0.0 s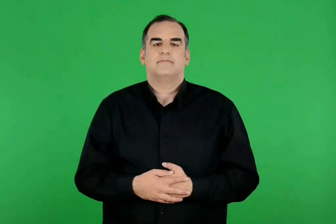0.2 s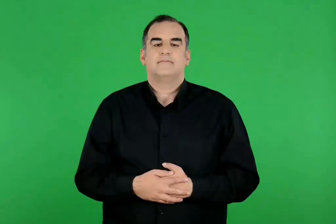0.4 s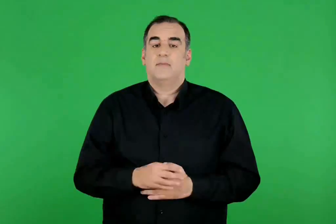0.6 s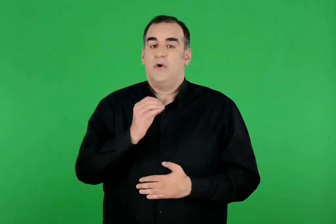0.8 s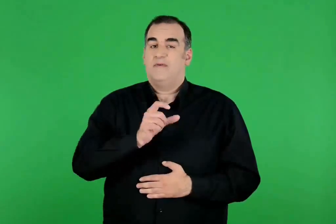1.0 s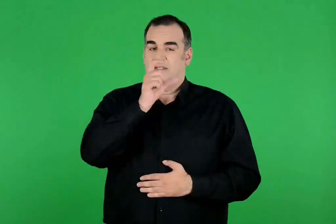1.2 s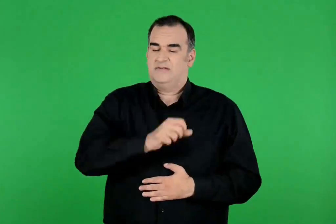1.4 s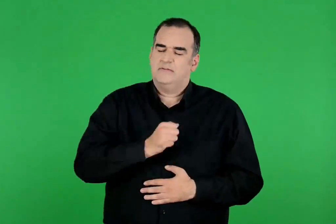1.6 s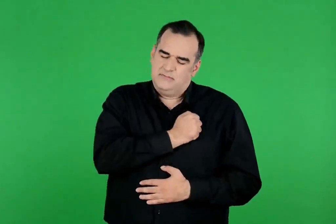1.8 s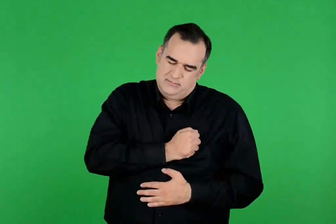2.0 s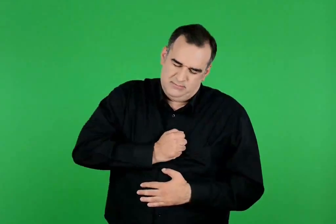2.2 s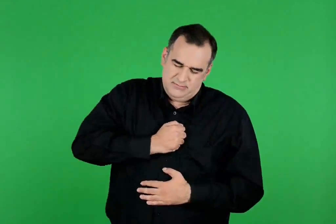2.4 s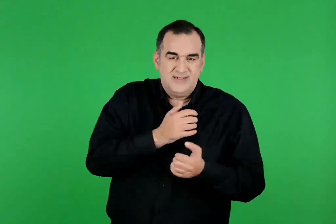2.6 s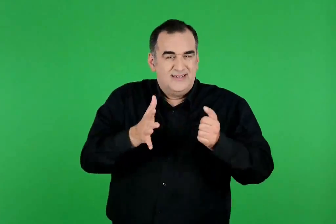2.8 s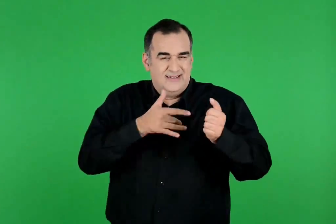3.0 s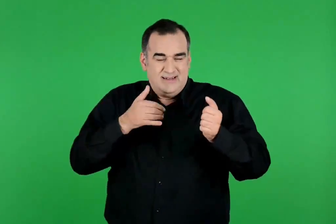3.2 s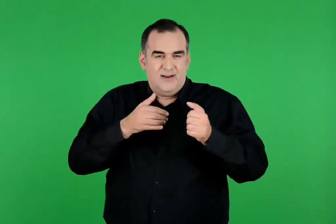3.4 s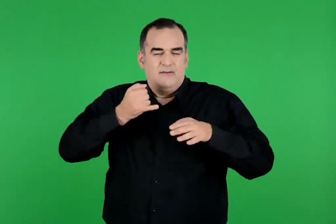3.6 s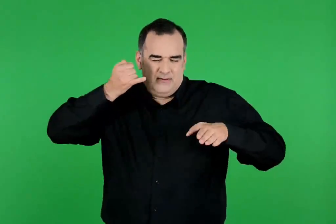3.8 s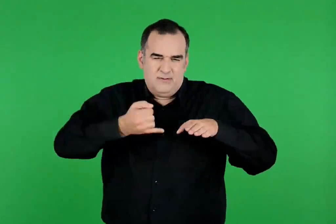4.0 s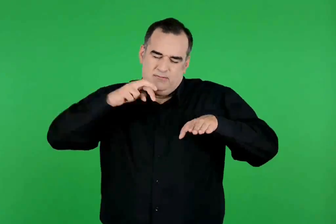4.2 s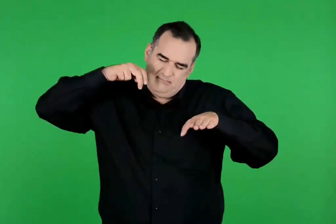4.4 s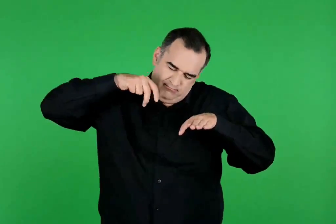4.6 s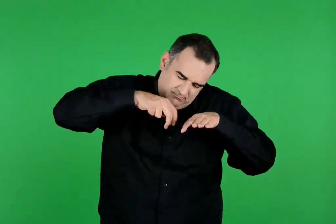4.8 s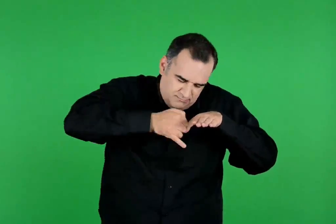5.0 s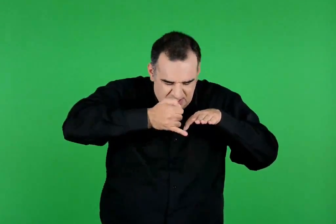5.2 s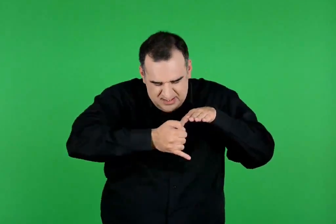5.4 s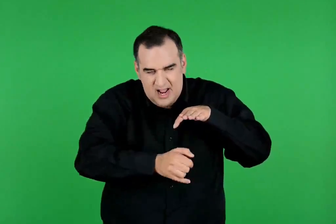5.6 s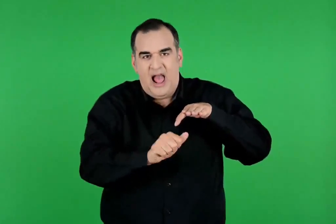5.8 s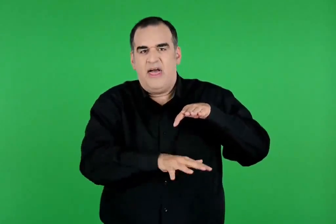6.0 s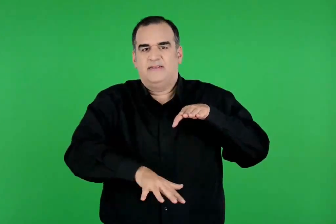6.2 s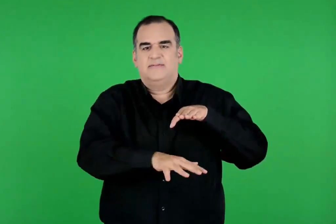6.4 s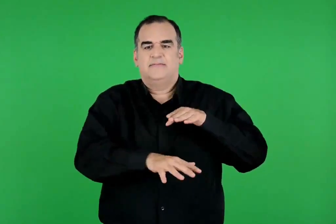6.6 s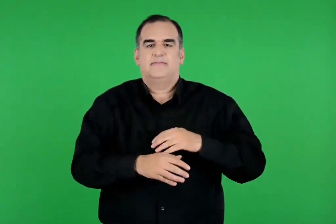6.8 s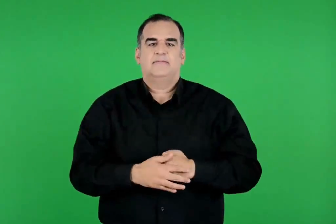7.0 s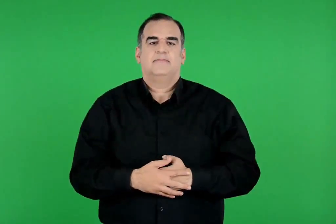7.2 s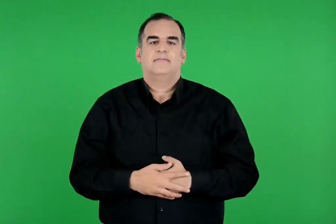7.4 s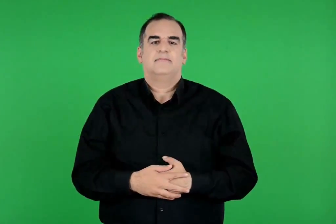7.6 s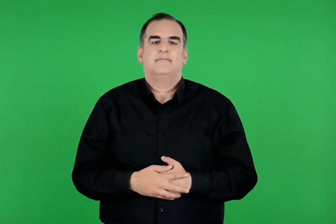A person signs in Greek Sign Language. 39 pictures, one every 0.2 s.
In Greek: απαρηγόρητος ο ορφέας πήρε τη λύρα του και κατέβηκε στον άδη
